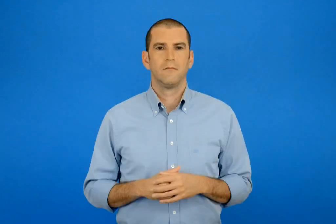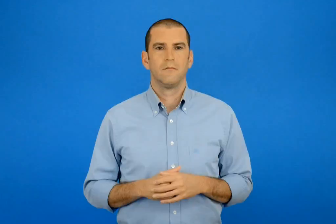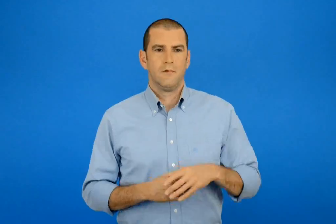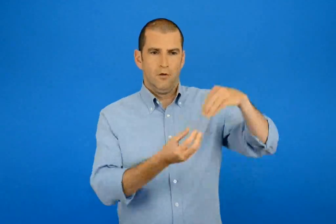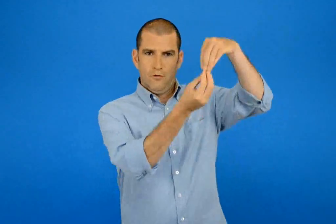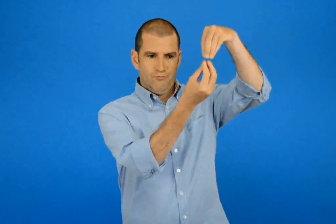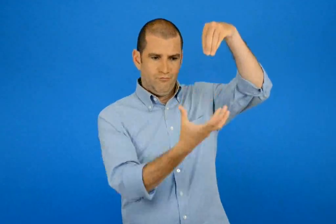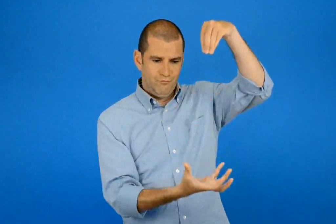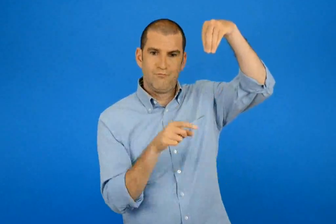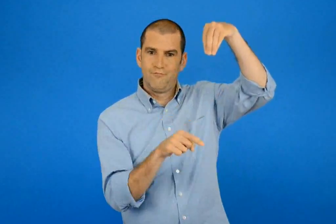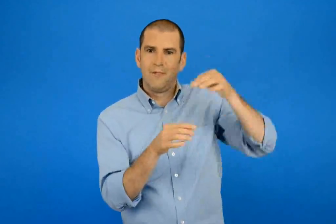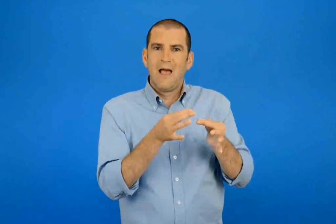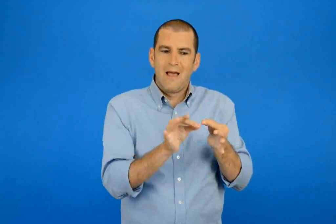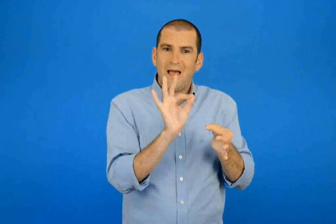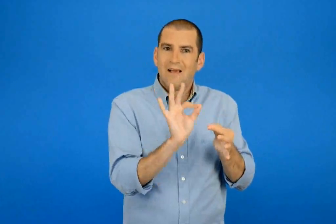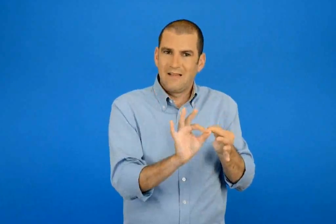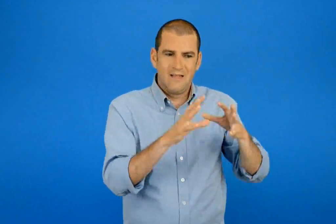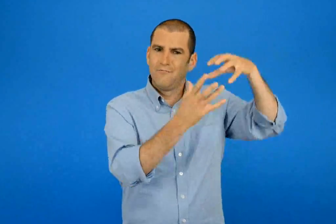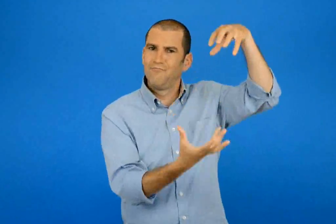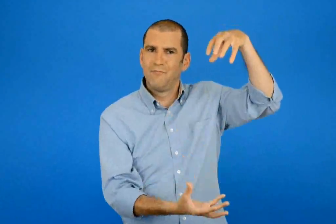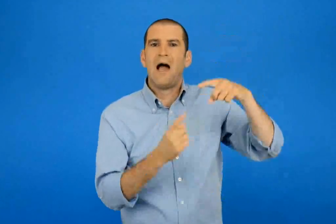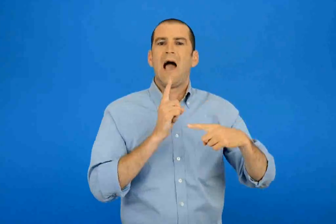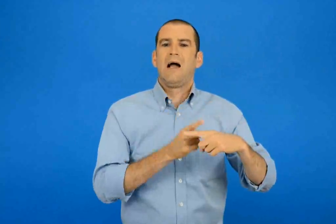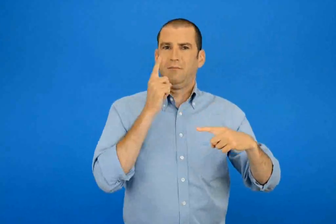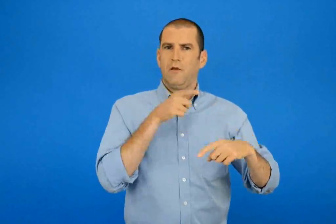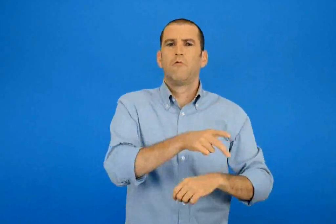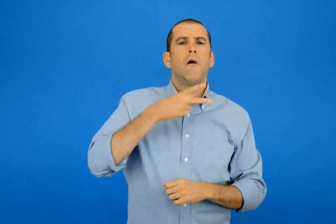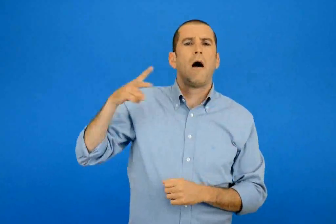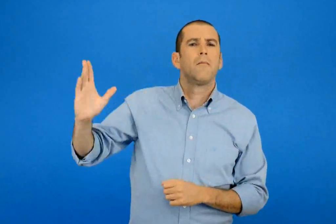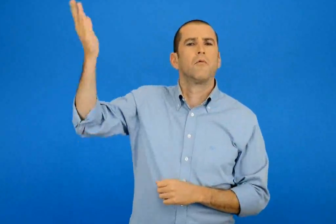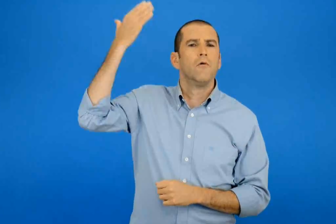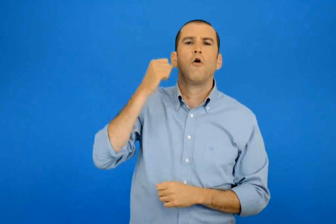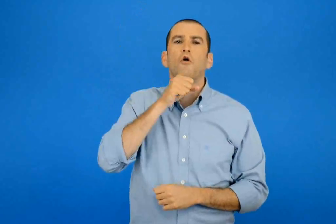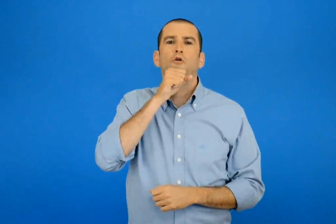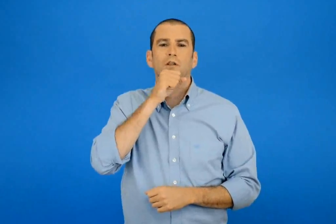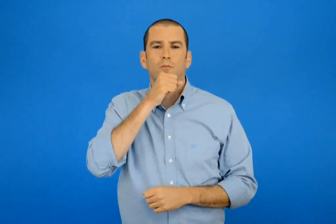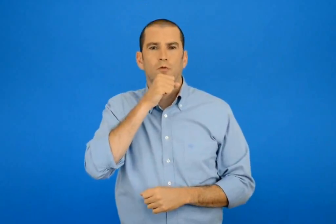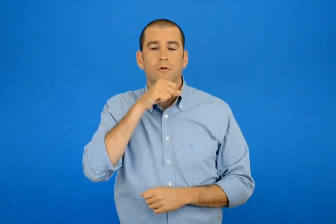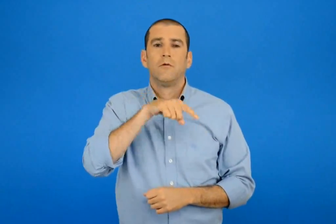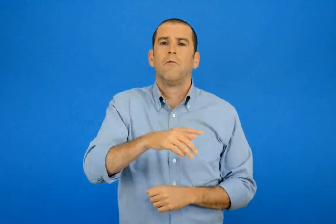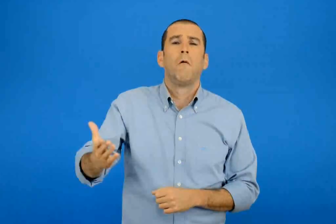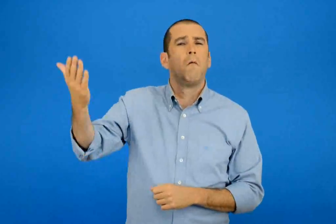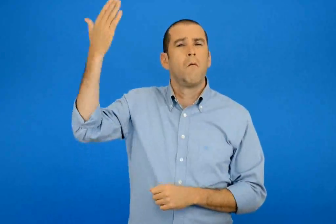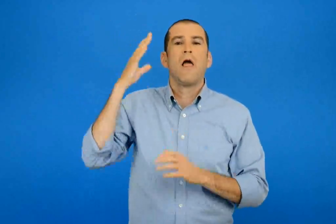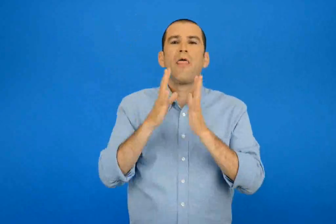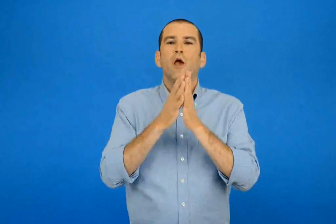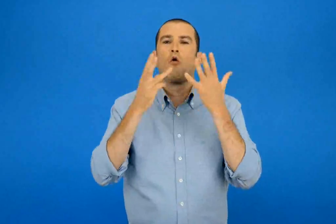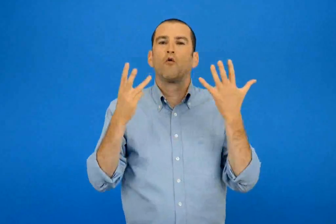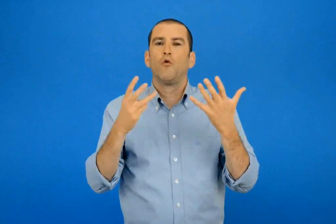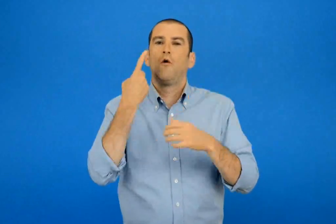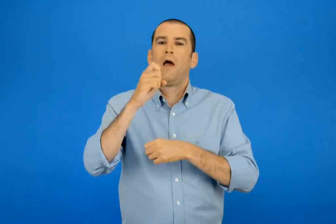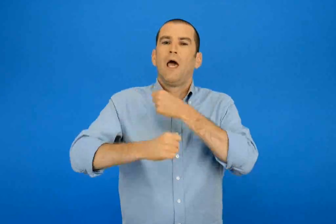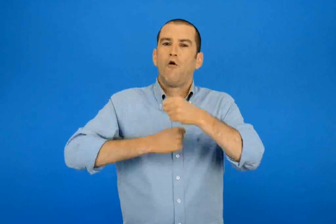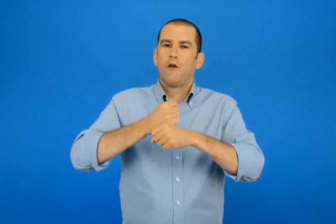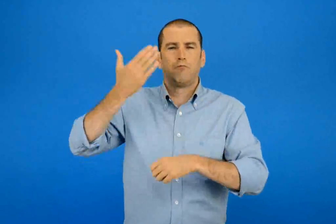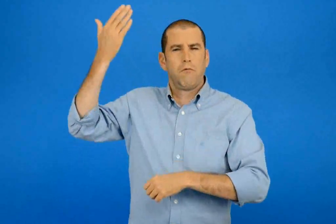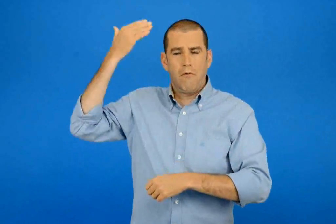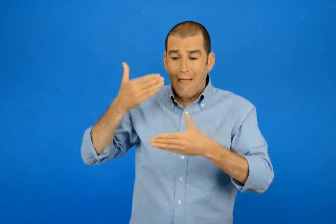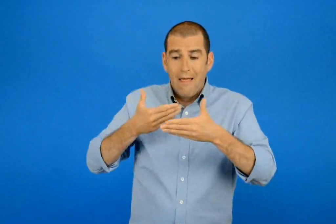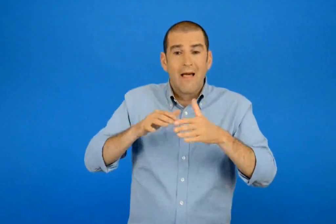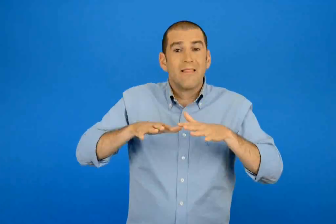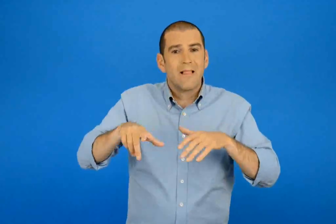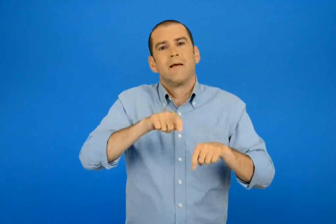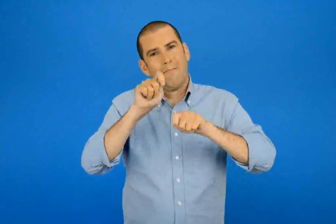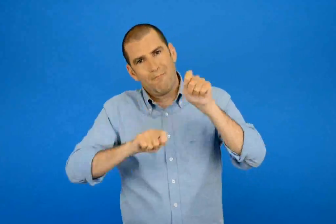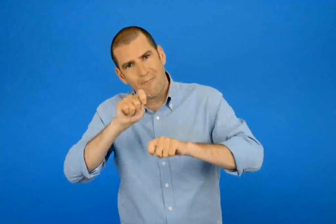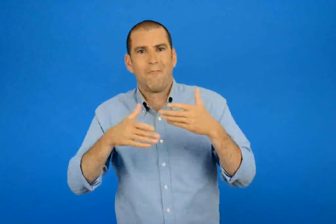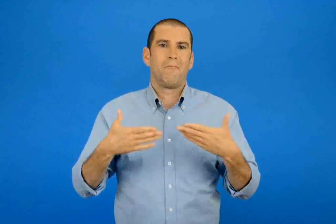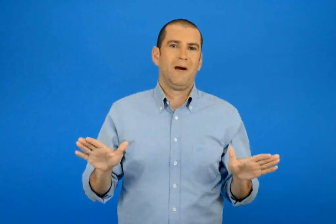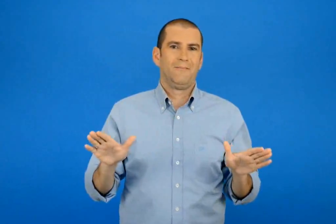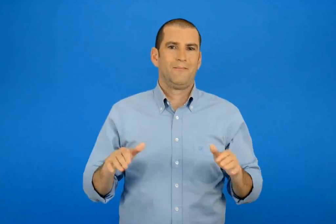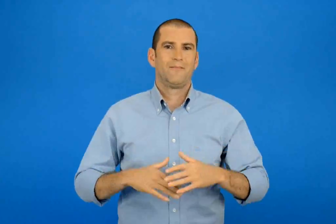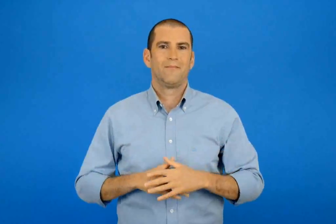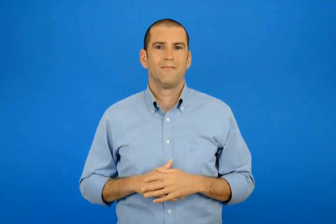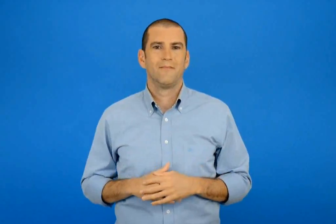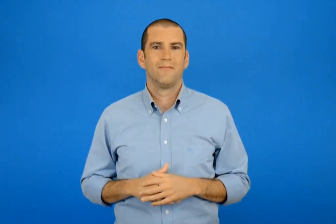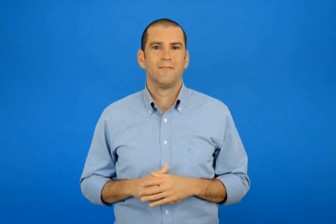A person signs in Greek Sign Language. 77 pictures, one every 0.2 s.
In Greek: αυτό είναι ένα καντήλι ασημένιο από την κωνσταντινούπολη φτιάχτηκε στα τέλη του 18ου αιώνα
